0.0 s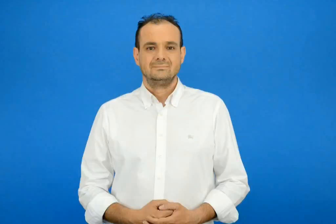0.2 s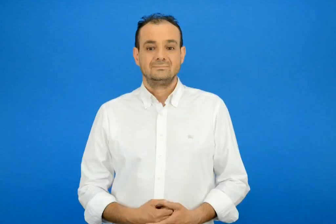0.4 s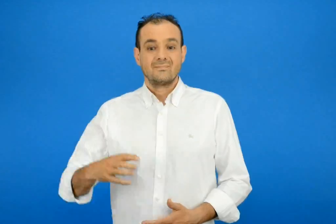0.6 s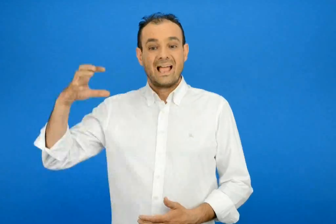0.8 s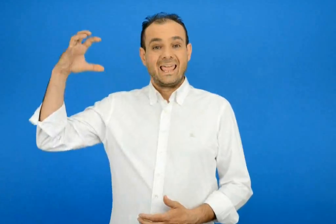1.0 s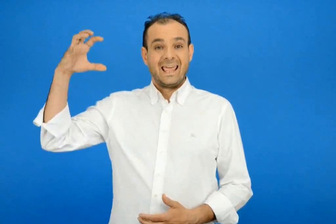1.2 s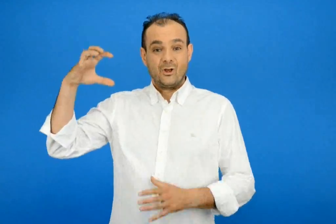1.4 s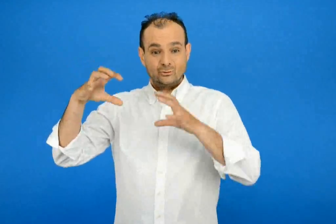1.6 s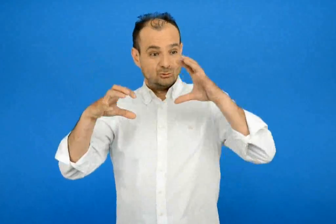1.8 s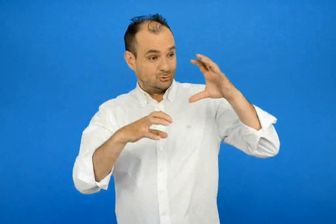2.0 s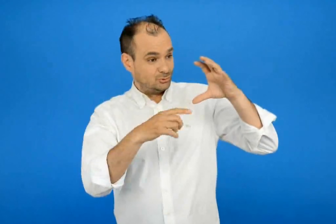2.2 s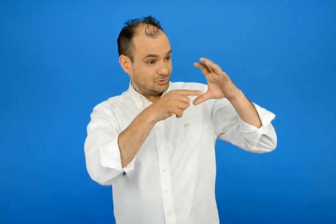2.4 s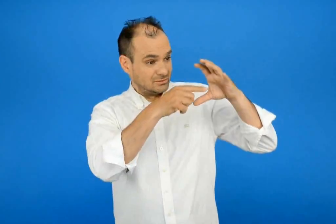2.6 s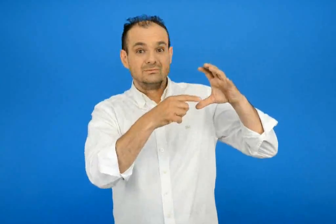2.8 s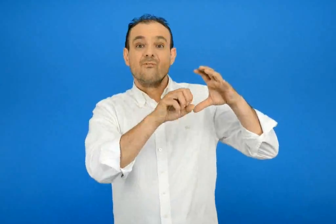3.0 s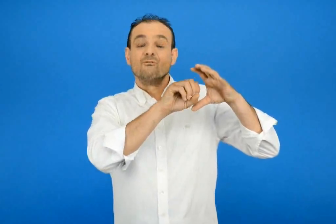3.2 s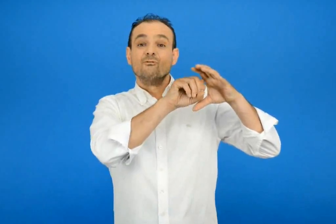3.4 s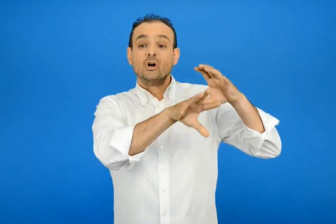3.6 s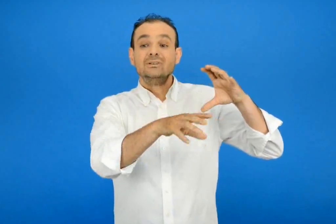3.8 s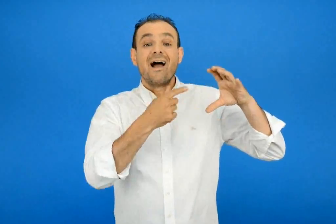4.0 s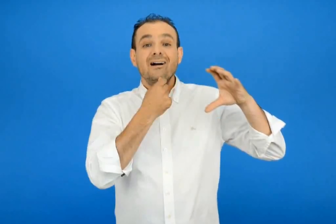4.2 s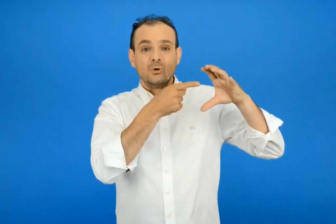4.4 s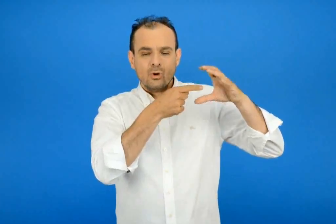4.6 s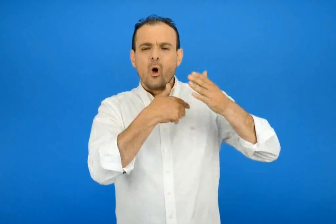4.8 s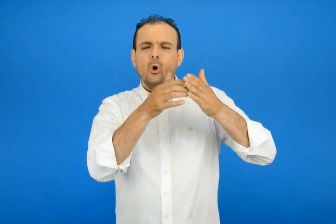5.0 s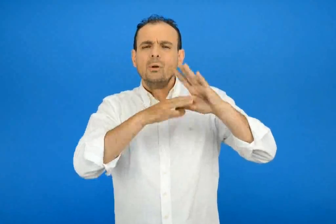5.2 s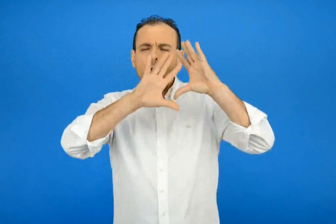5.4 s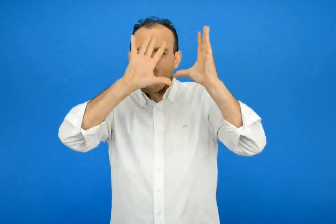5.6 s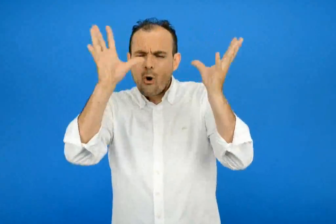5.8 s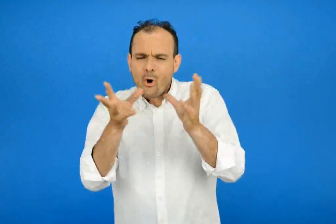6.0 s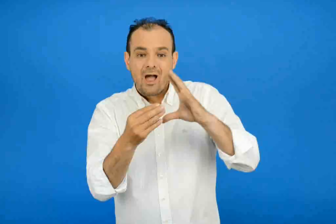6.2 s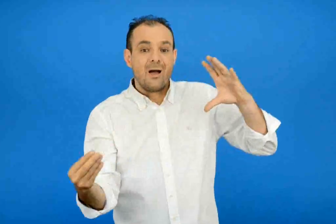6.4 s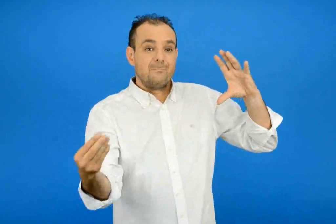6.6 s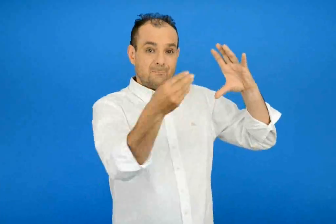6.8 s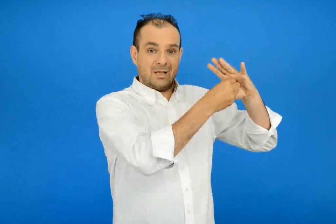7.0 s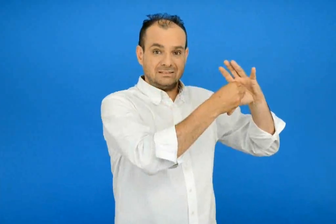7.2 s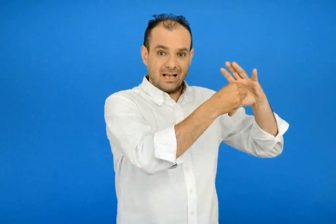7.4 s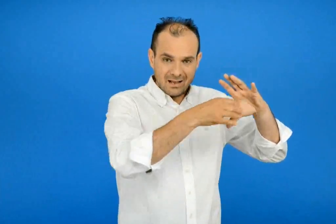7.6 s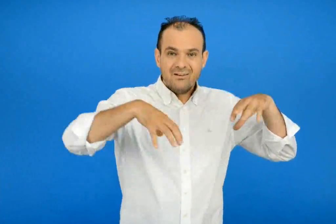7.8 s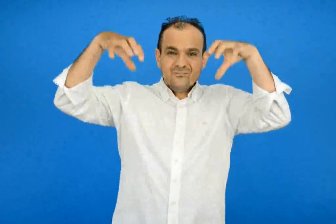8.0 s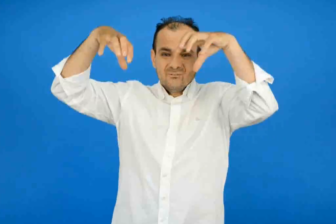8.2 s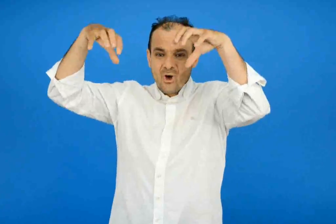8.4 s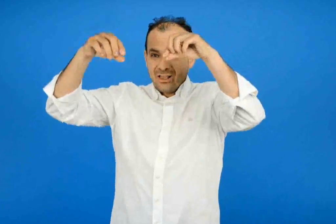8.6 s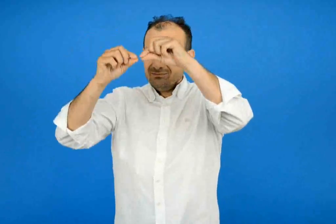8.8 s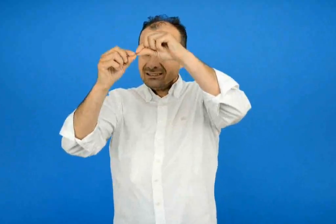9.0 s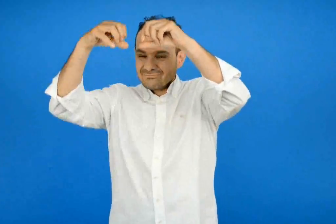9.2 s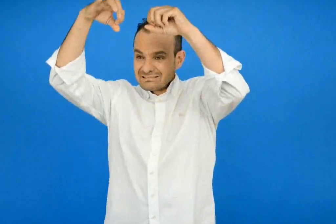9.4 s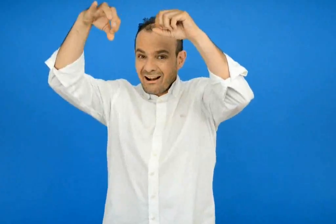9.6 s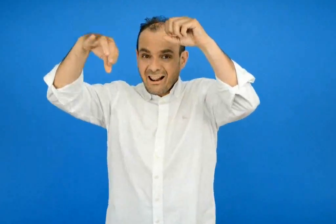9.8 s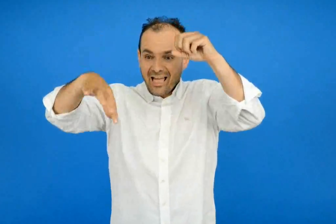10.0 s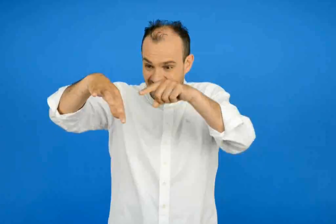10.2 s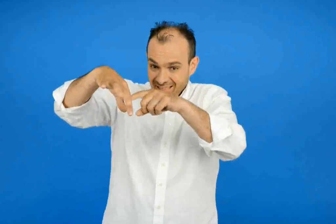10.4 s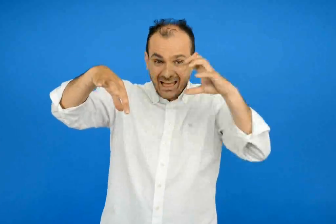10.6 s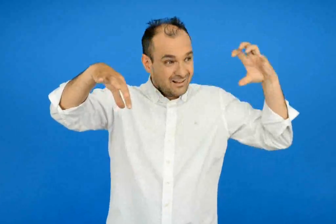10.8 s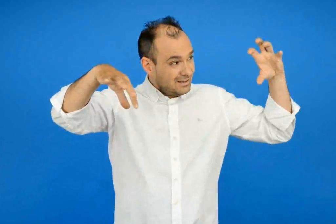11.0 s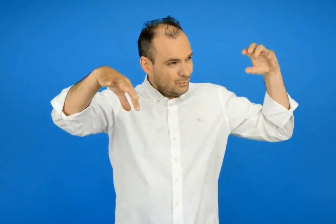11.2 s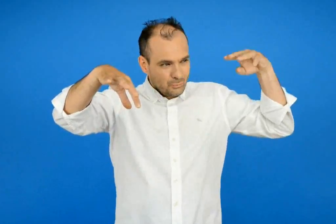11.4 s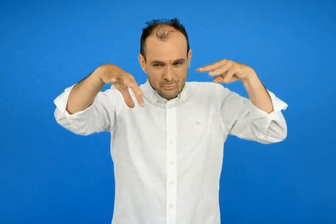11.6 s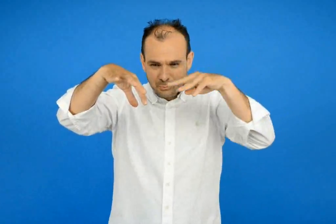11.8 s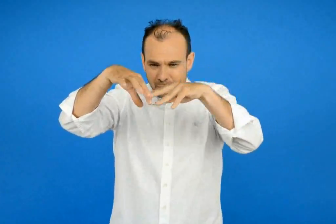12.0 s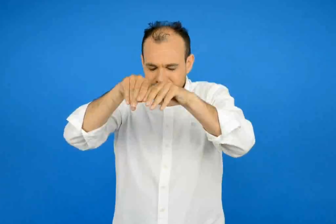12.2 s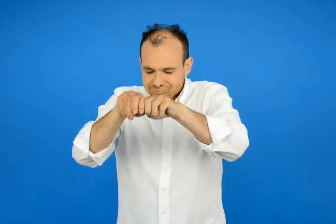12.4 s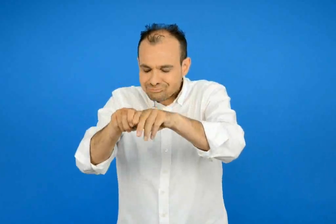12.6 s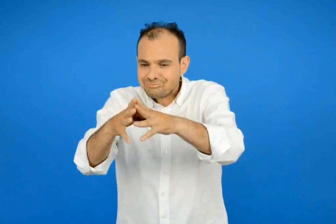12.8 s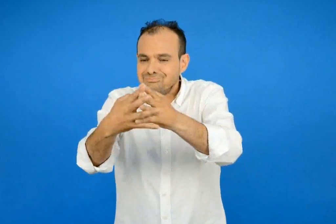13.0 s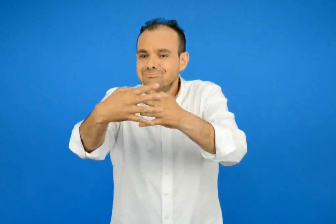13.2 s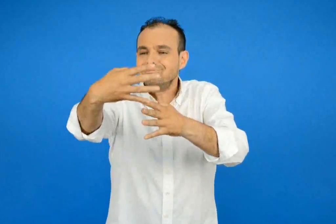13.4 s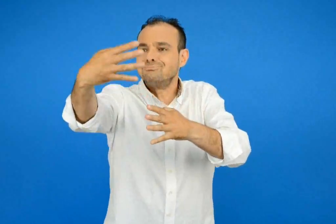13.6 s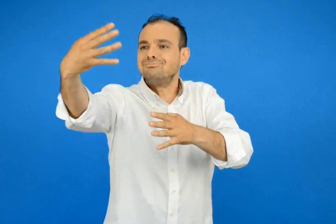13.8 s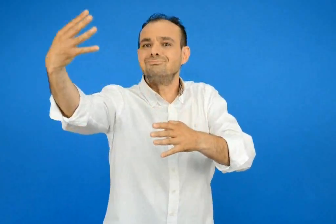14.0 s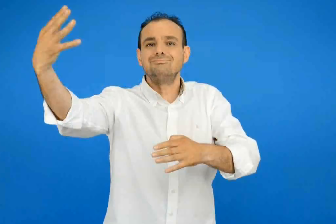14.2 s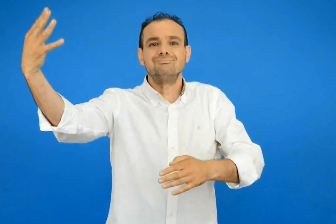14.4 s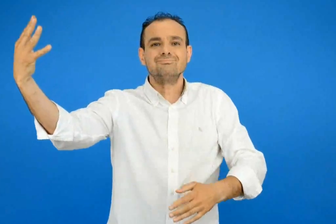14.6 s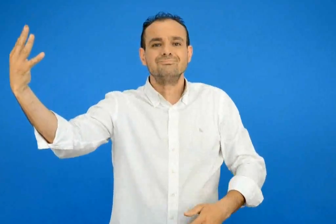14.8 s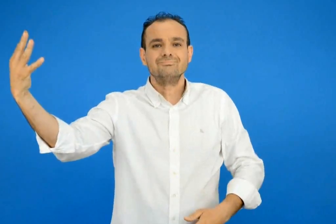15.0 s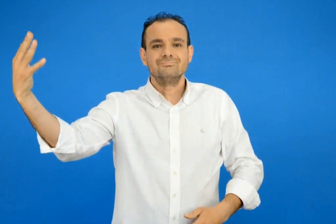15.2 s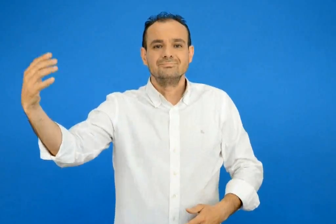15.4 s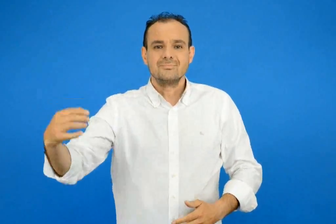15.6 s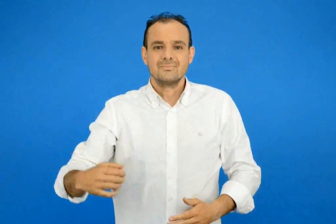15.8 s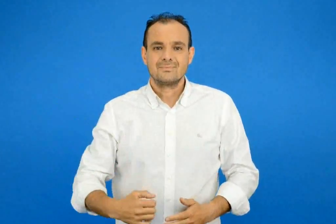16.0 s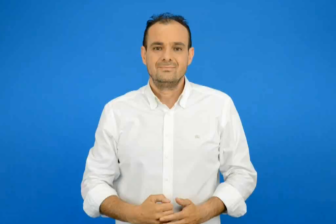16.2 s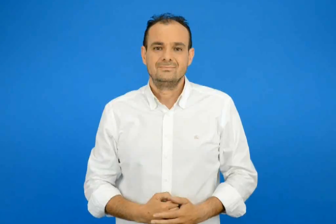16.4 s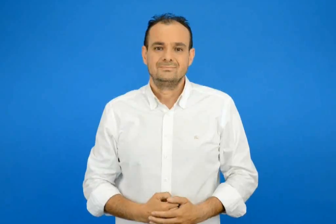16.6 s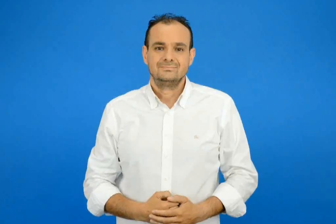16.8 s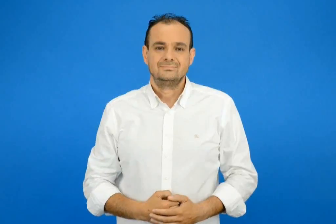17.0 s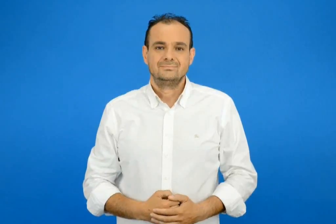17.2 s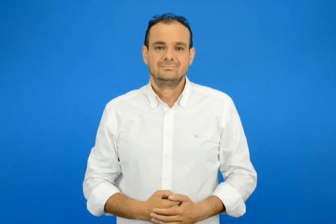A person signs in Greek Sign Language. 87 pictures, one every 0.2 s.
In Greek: το άσπρο φως του ηλίου που έχει μέσα του όλα τα χρώματα συναντά τις σταγόνες της βροχής και τότε σκορπίζει τα χρώματα του
